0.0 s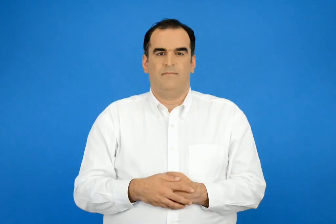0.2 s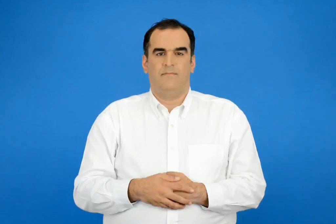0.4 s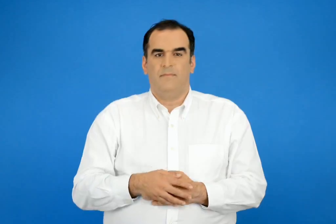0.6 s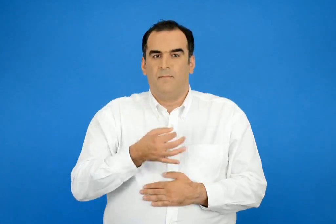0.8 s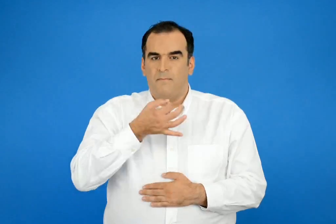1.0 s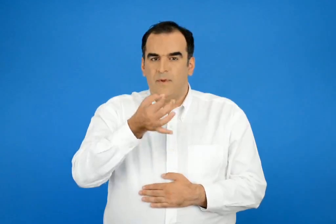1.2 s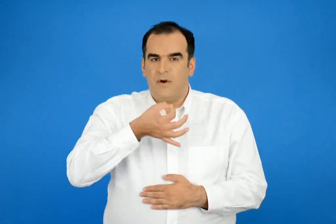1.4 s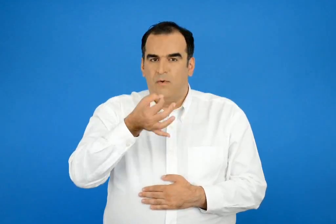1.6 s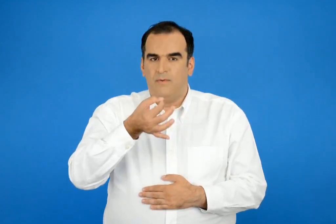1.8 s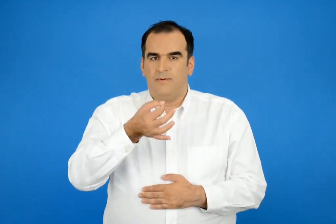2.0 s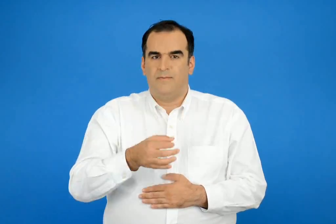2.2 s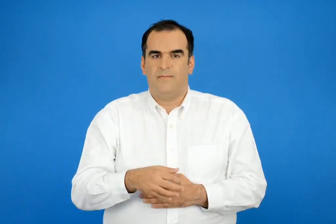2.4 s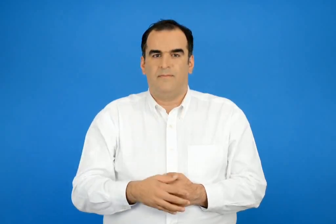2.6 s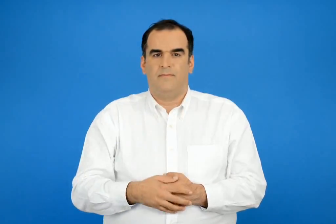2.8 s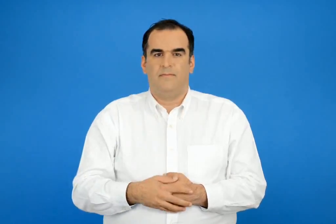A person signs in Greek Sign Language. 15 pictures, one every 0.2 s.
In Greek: μιλώ
